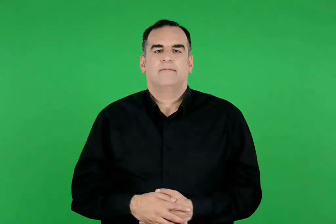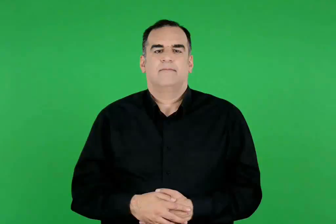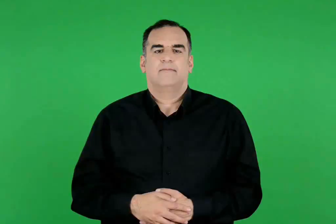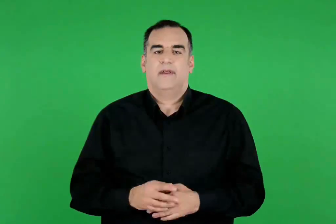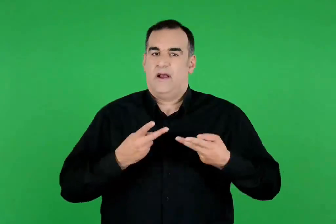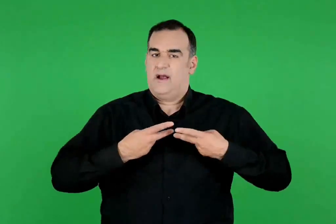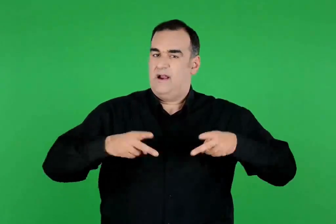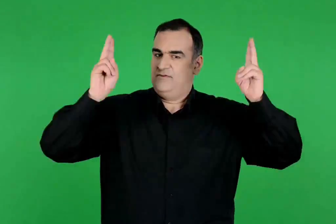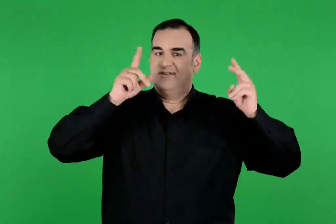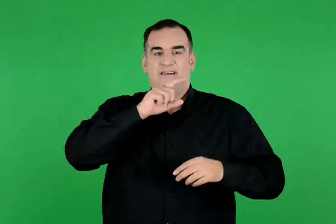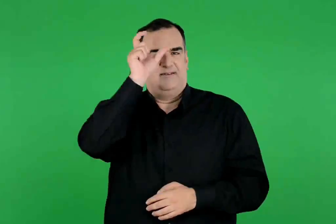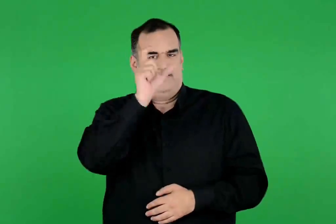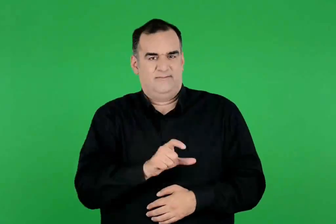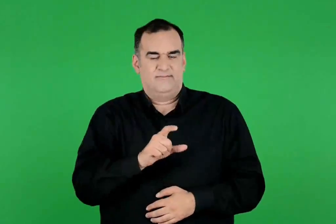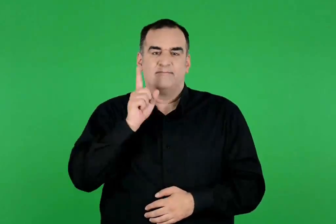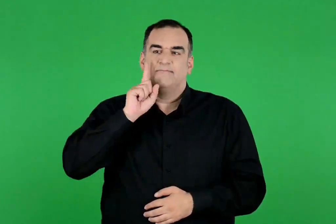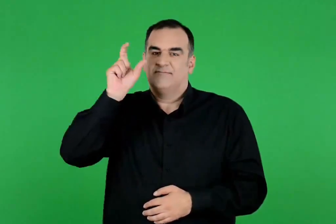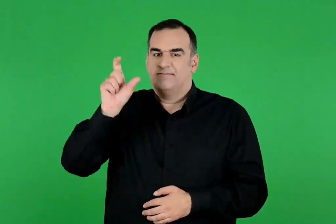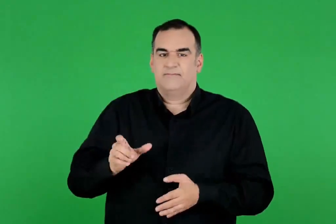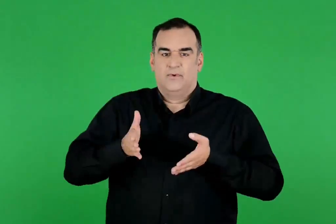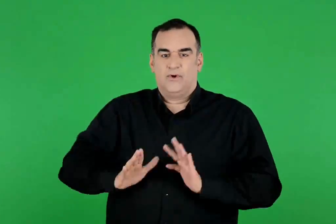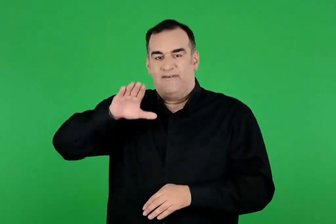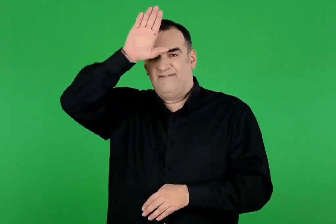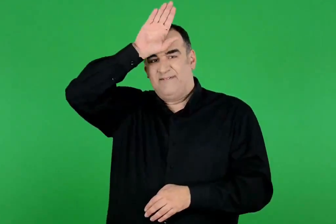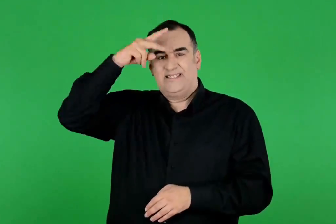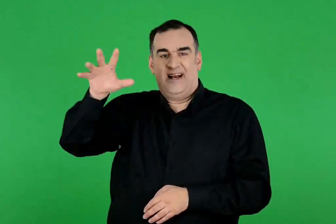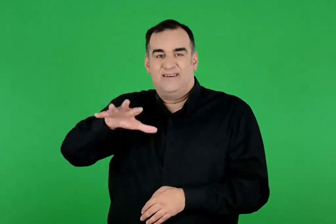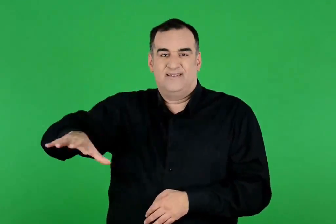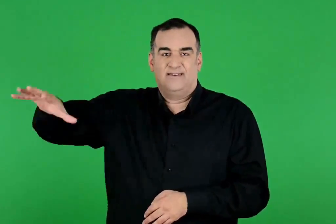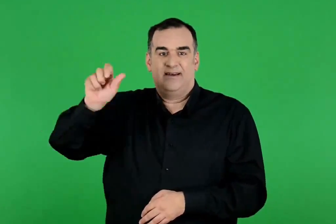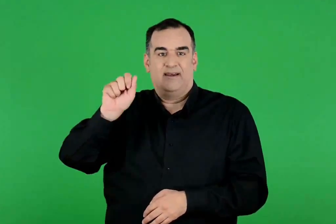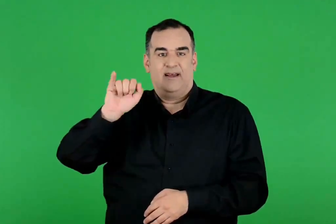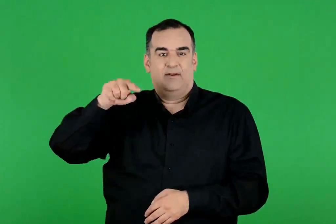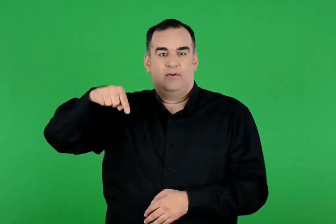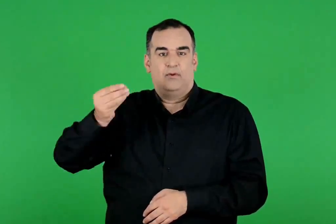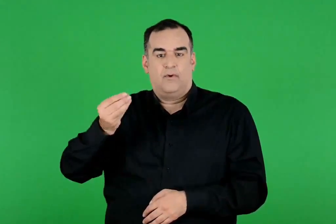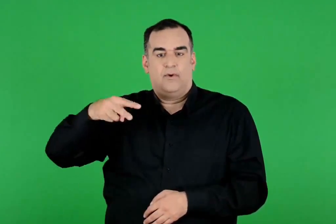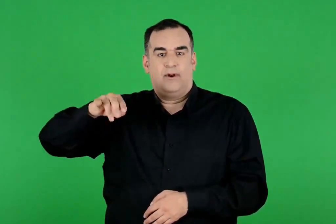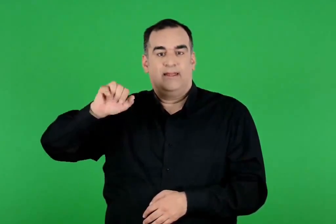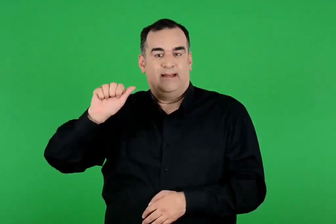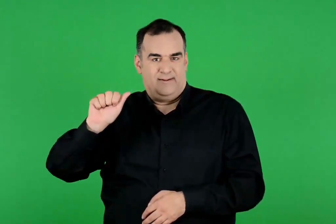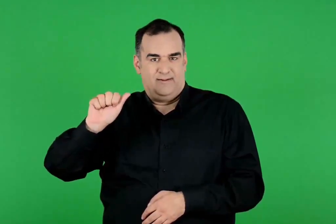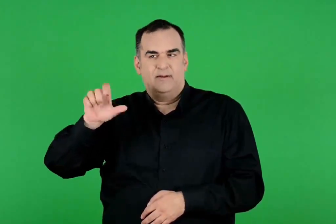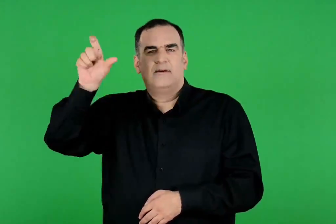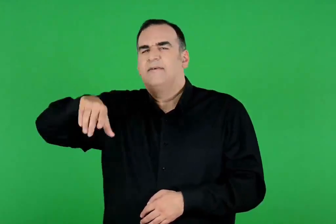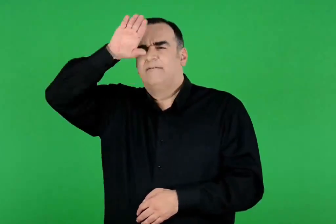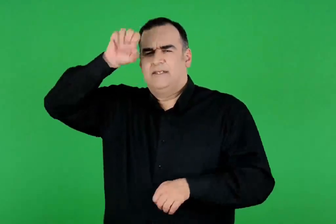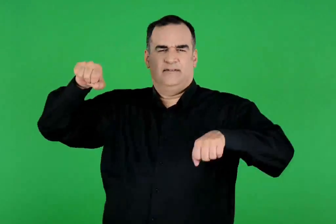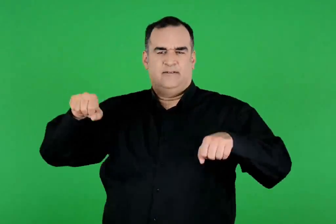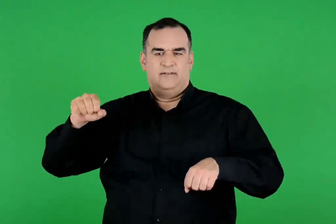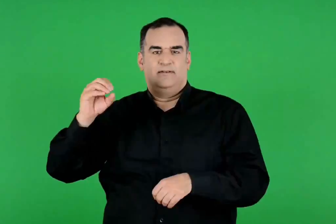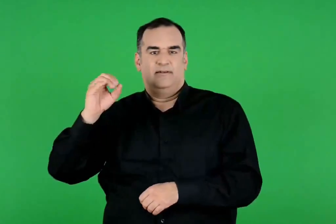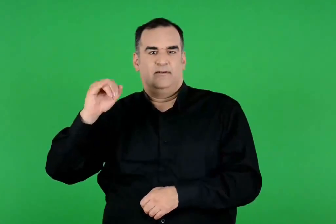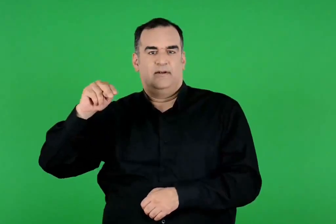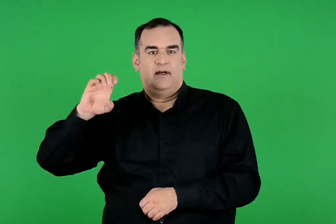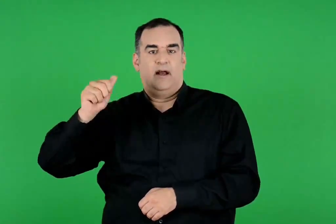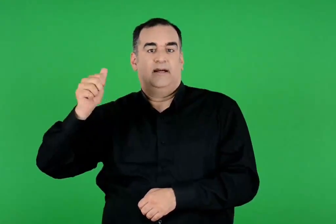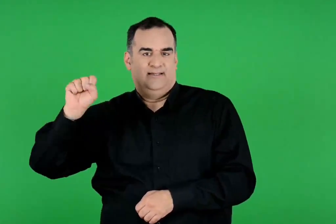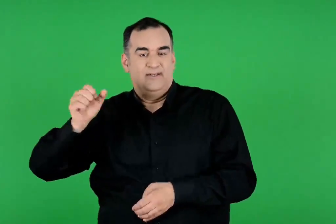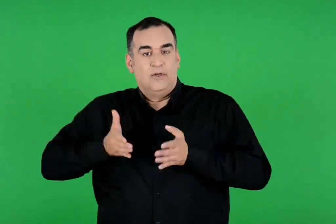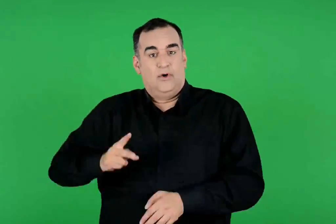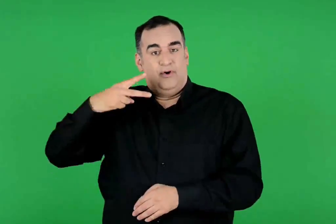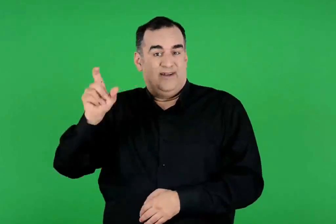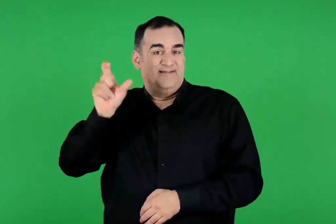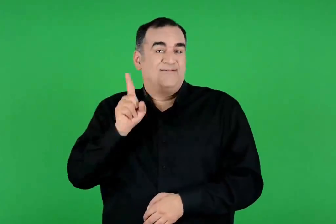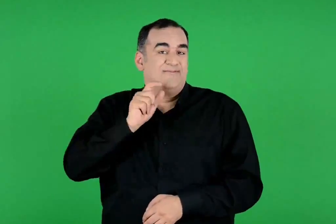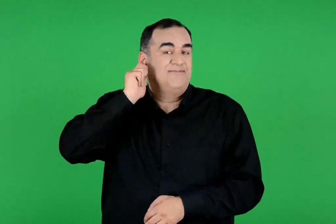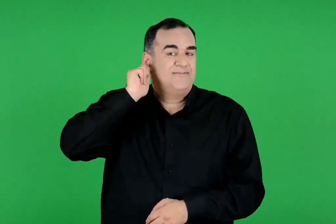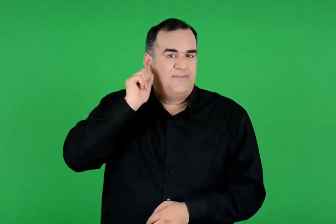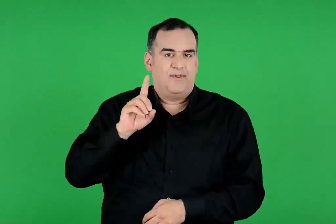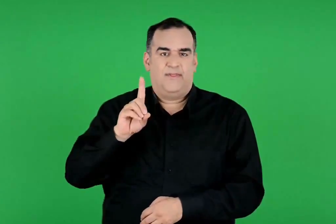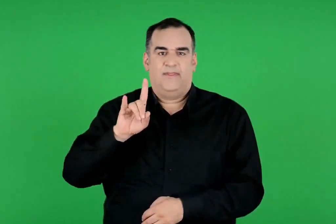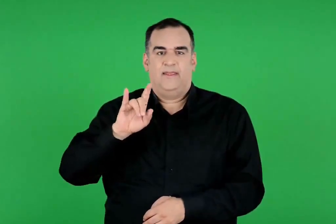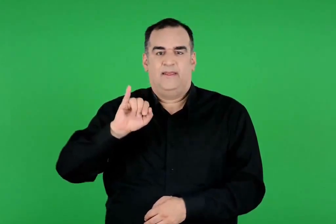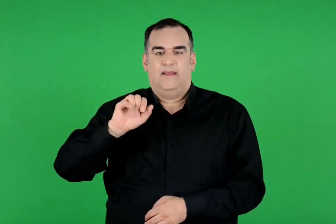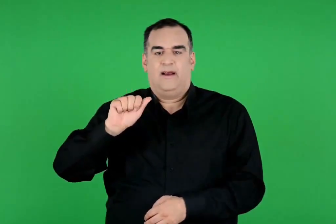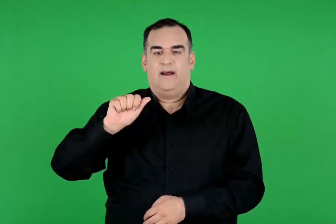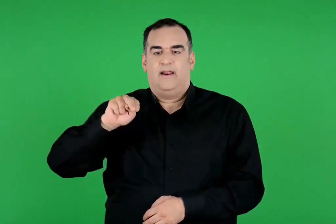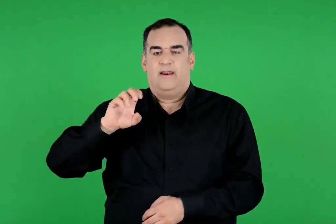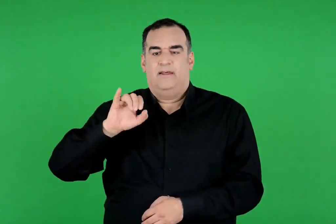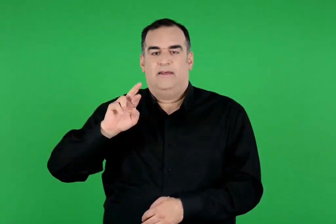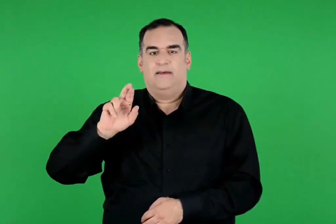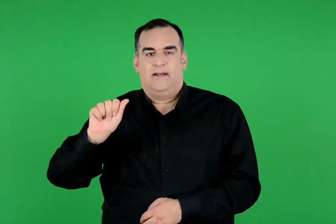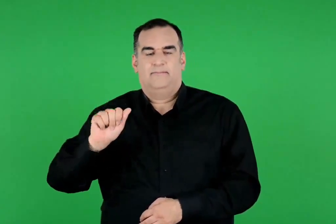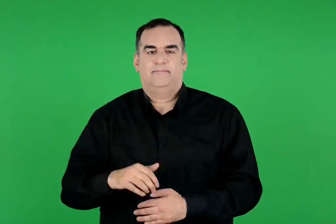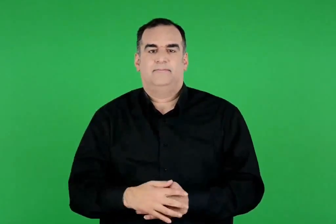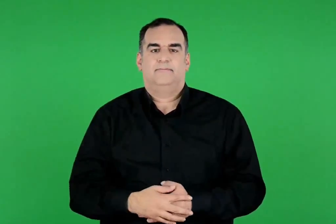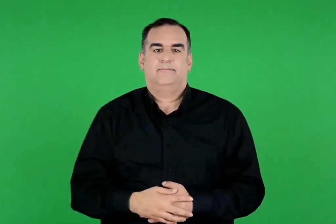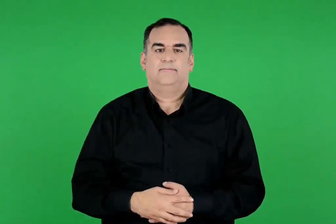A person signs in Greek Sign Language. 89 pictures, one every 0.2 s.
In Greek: ελεύθερος πια ο ηρακλής παντρεύτηκε τη δηιάνειρα , κόρη του βασιλιά της αιτωλίας , του οινέα
